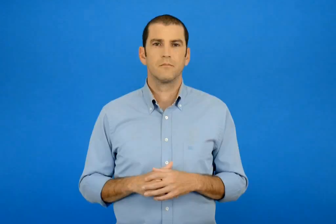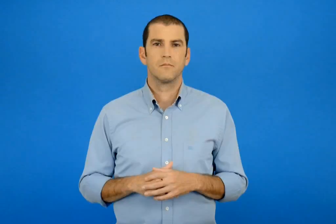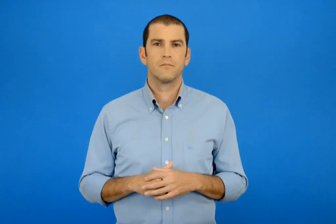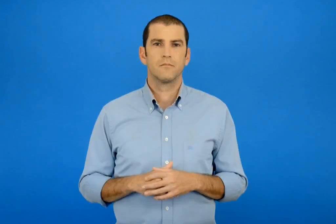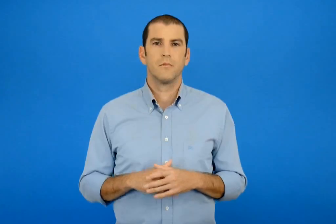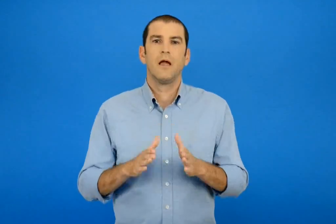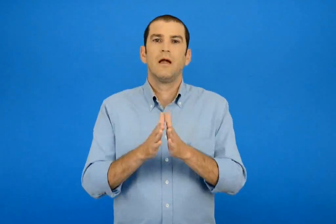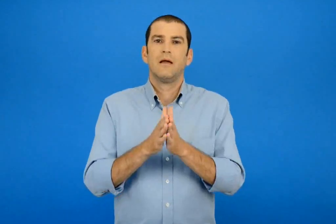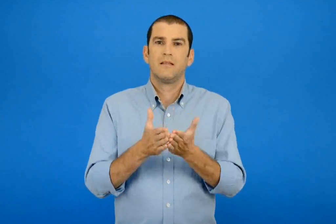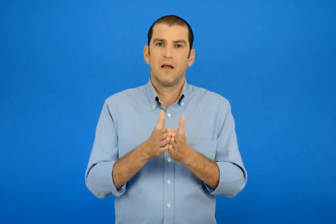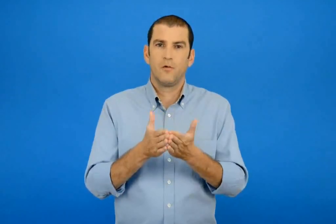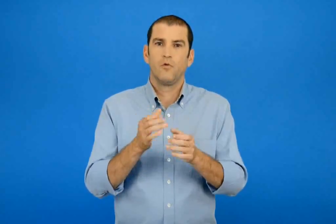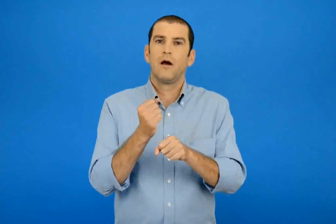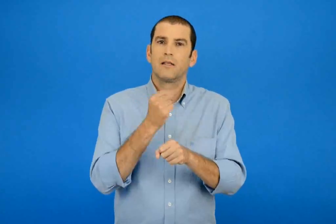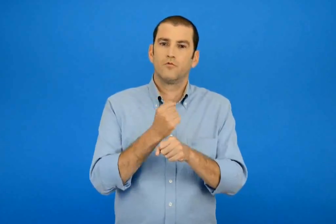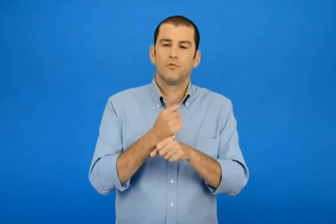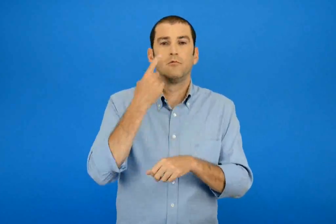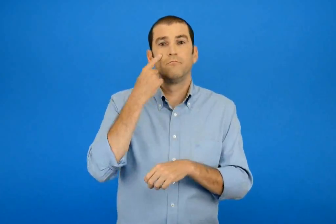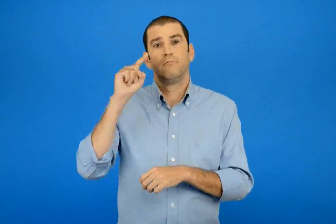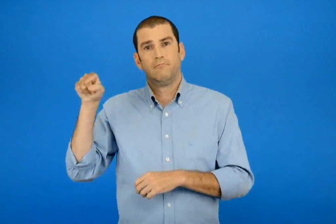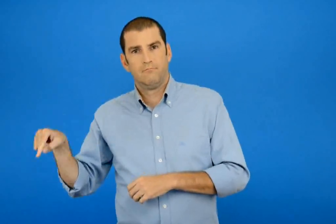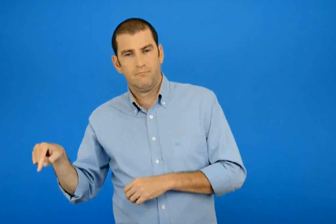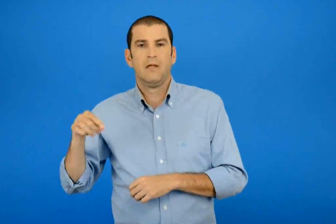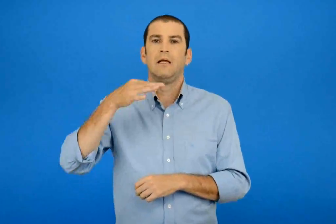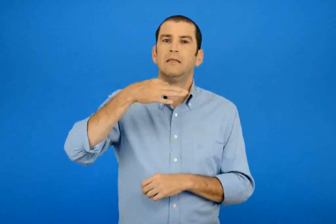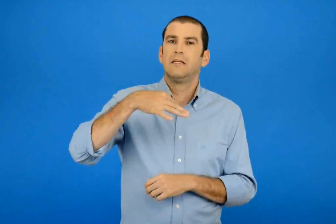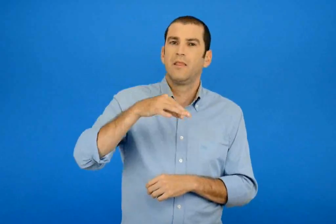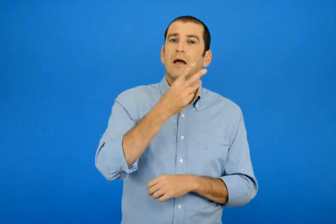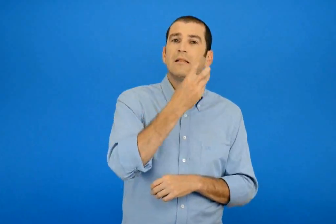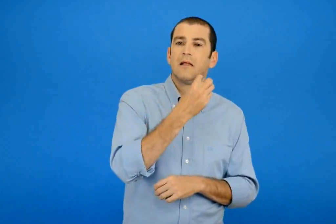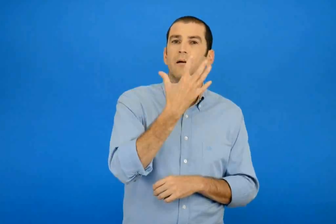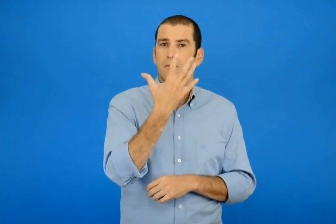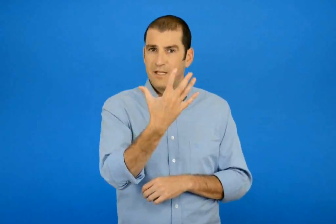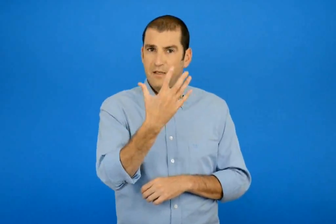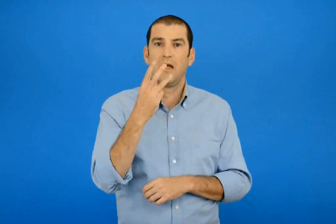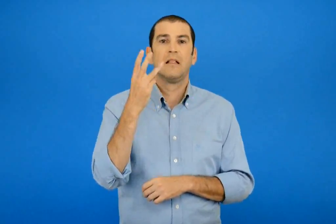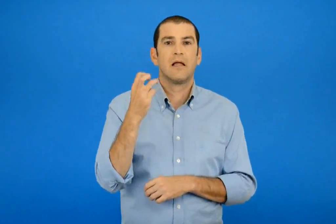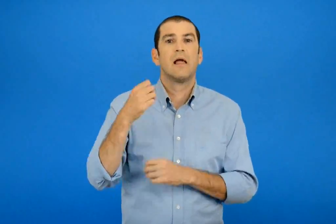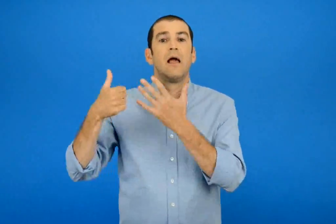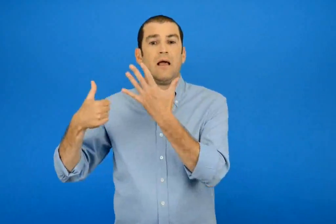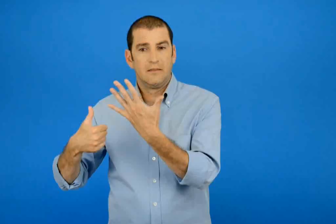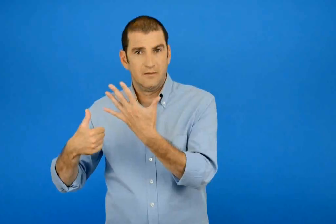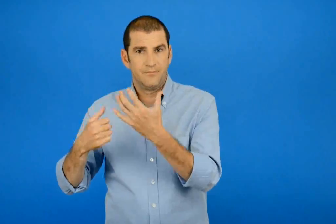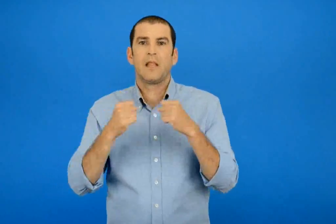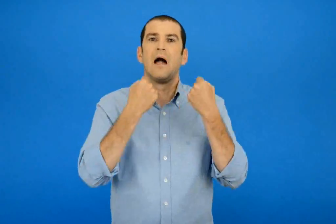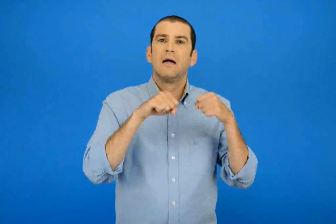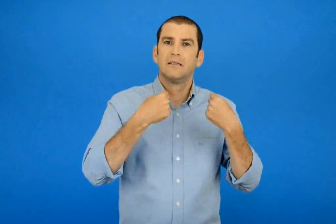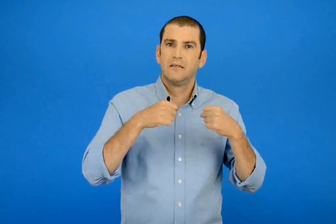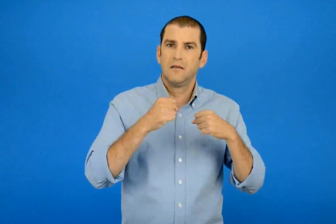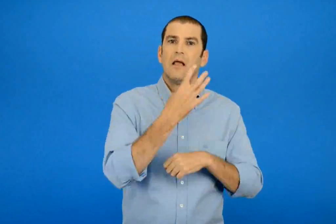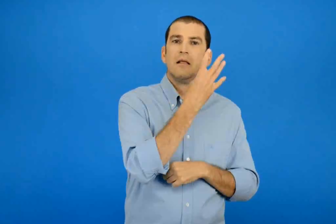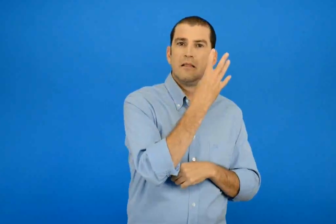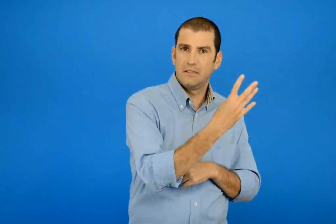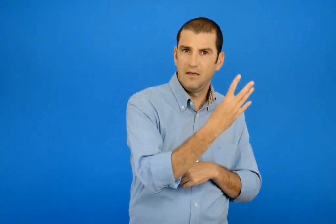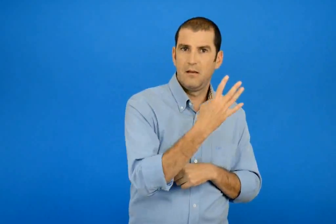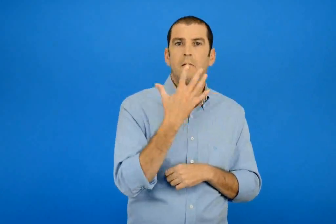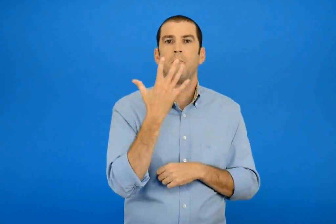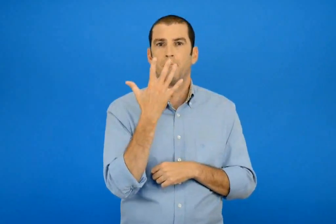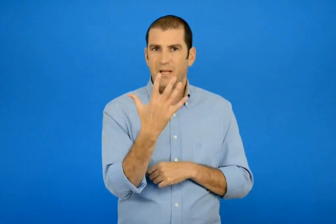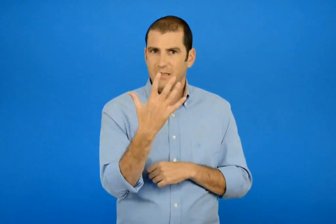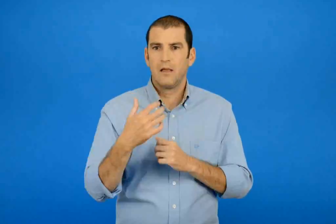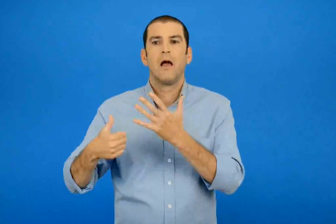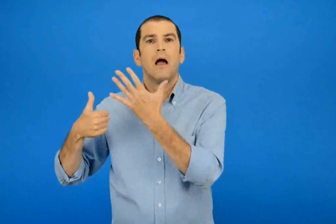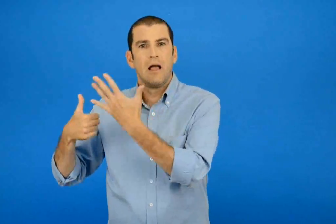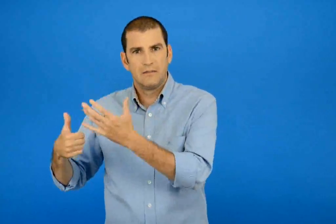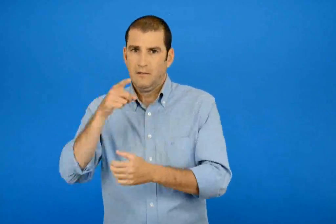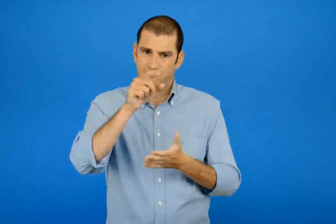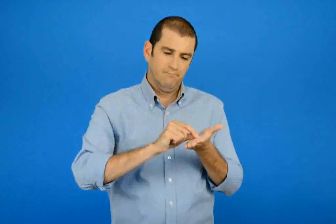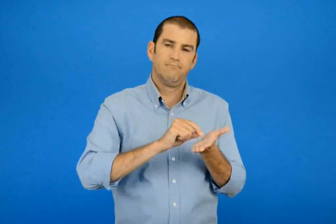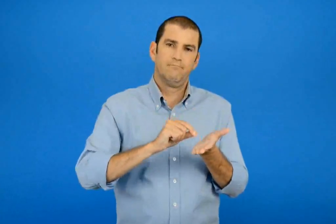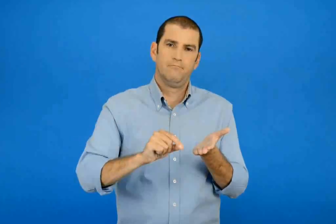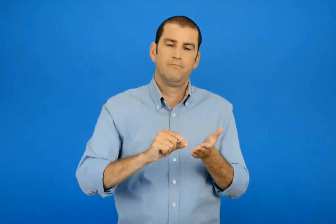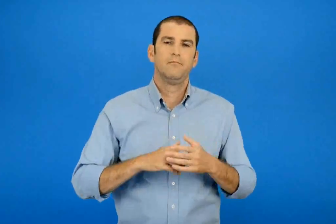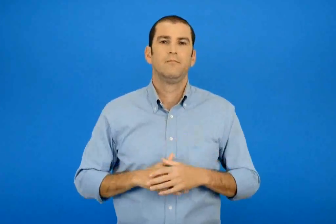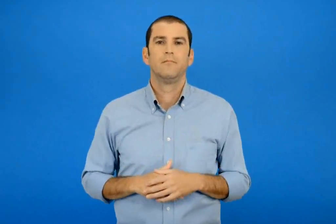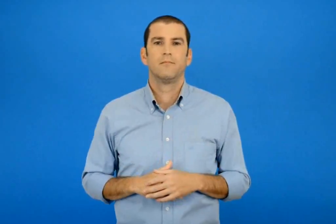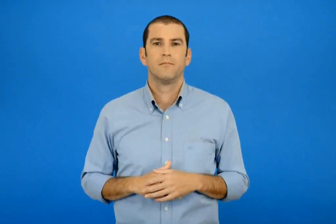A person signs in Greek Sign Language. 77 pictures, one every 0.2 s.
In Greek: τώρα πήγαινε στο τετράδιο εργασιών στις σελίδες 35 και 36 και κάνε τις ασκήσεις 4 5 και 6
